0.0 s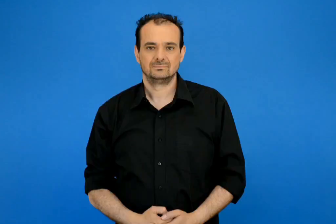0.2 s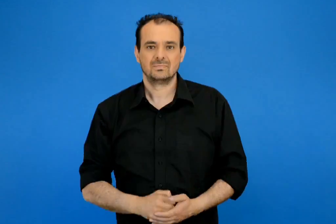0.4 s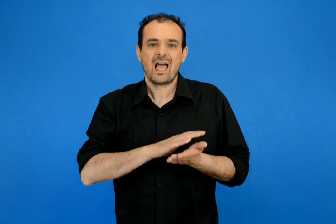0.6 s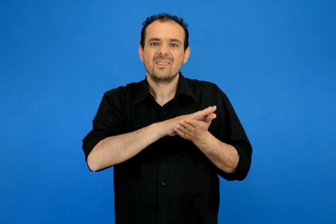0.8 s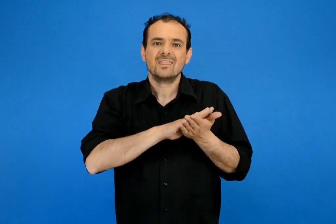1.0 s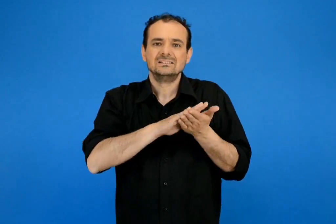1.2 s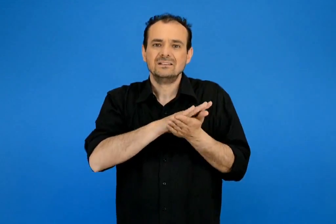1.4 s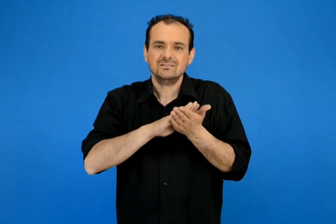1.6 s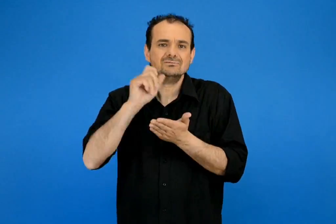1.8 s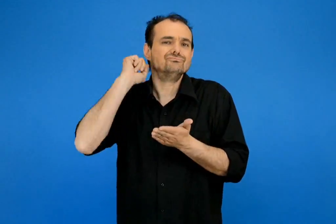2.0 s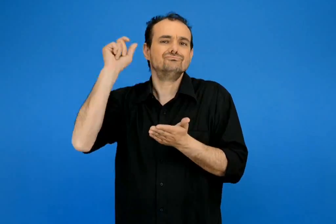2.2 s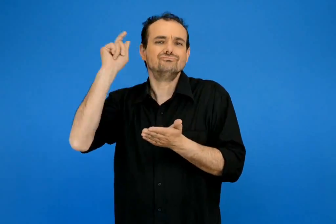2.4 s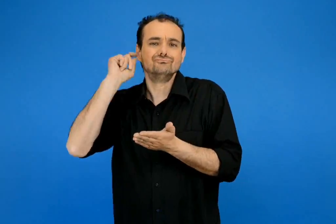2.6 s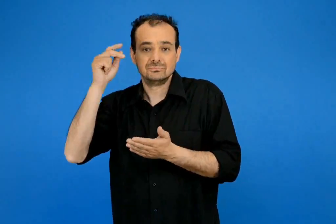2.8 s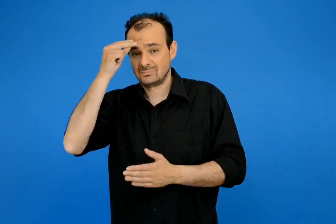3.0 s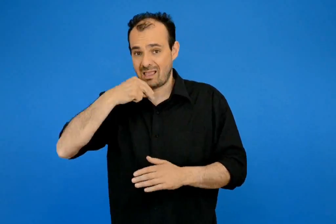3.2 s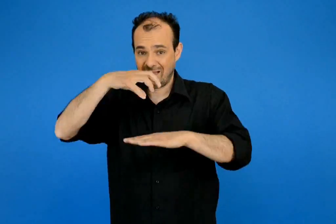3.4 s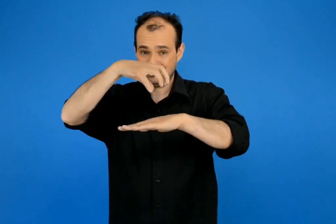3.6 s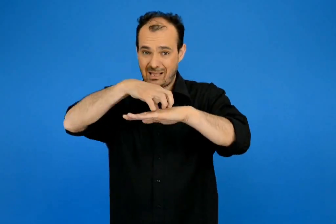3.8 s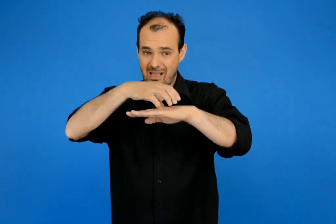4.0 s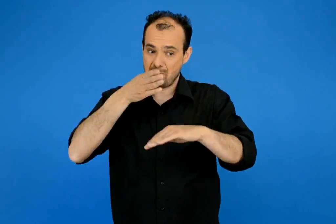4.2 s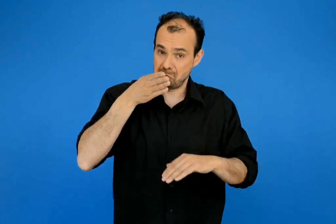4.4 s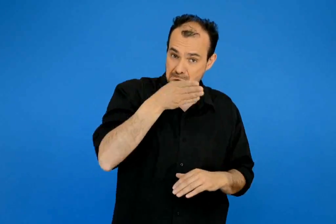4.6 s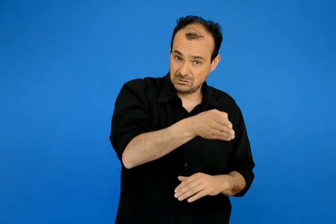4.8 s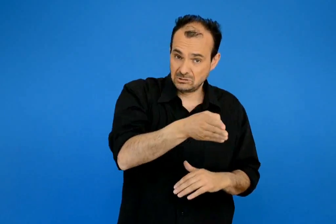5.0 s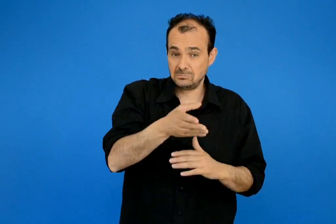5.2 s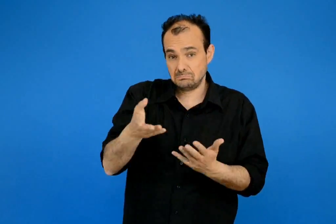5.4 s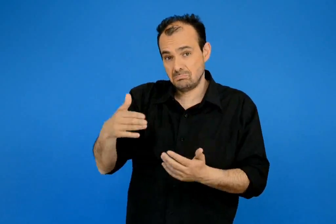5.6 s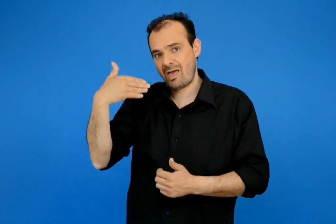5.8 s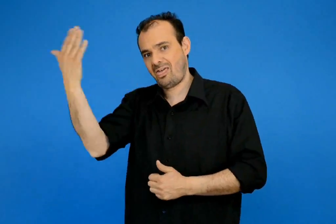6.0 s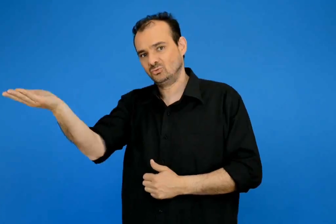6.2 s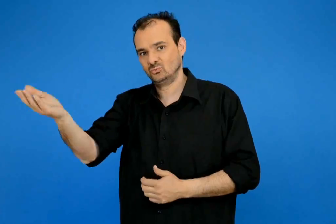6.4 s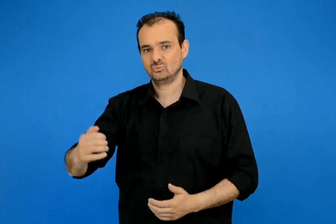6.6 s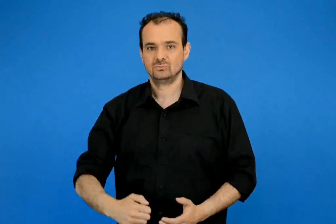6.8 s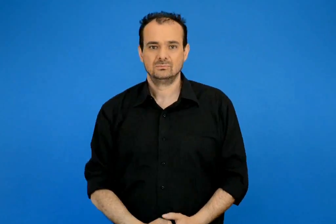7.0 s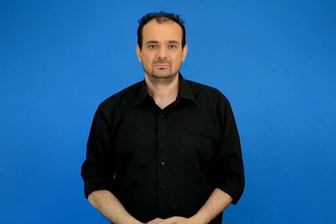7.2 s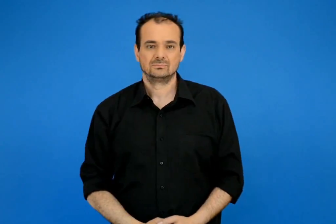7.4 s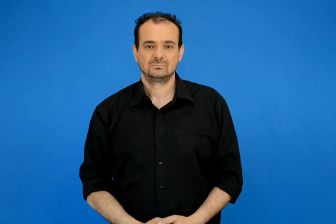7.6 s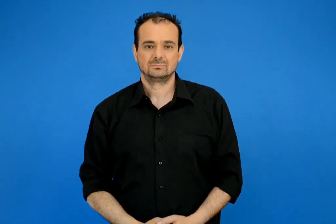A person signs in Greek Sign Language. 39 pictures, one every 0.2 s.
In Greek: θρησκευτικές τελετές μέσα και έξω από την εκκλησιά
